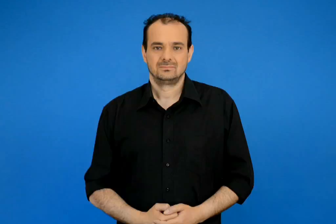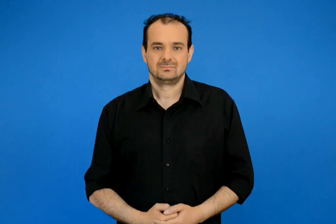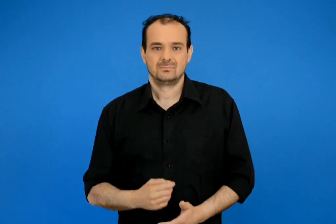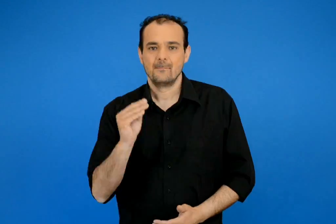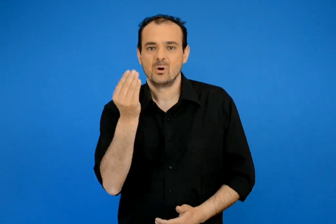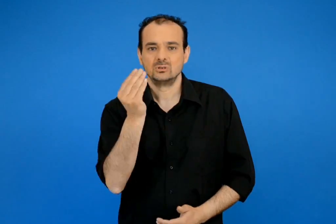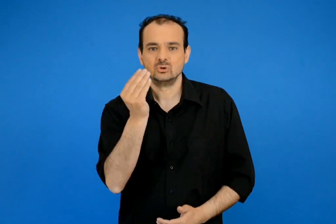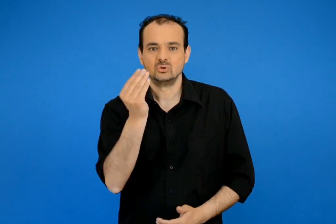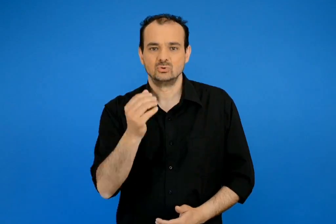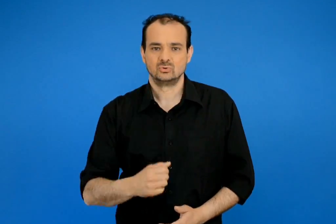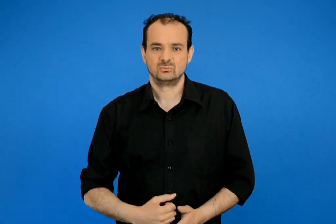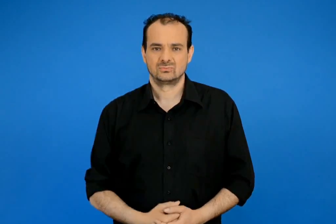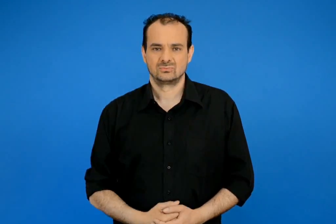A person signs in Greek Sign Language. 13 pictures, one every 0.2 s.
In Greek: πολιτισμός
